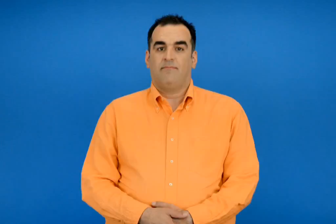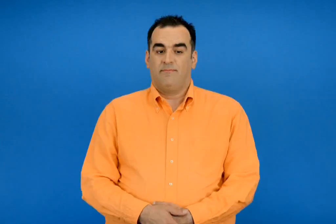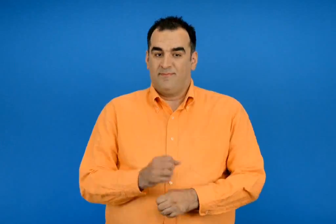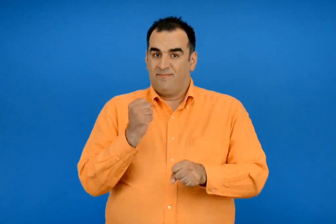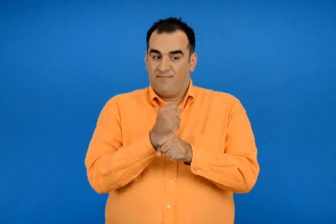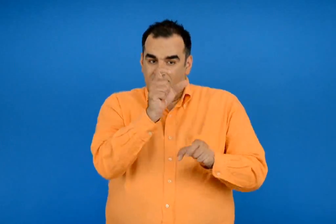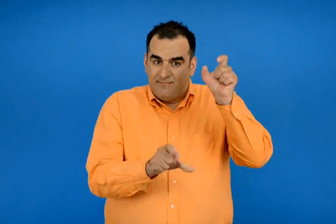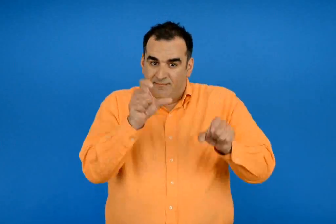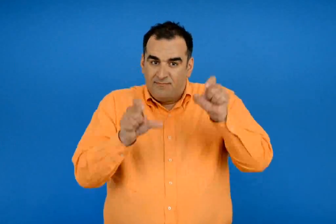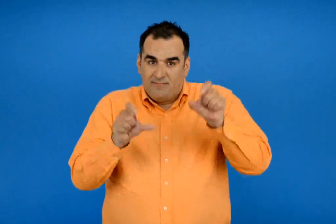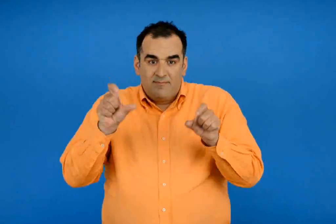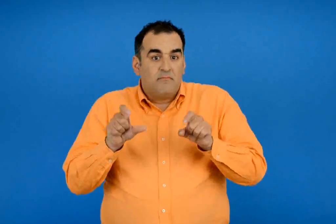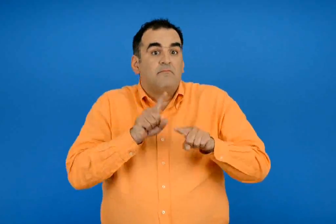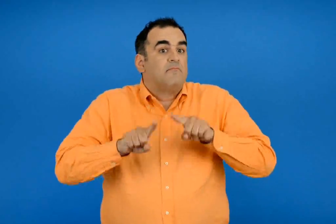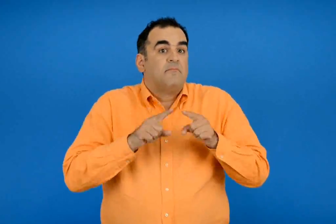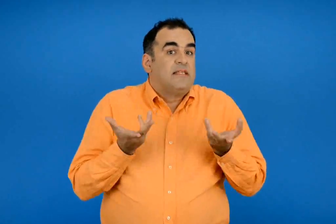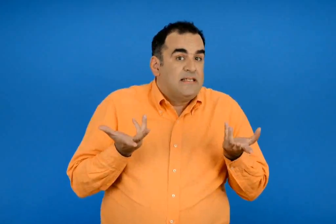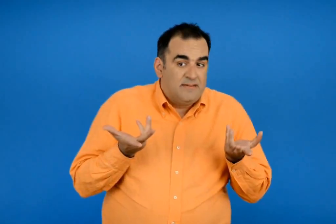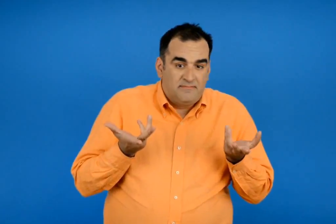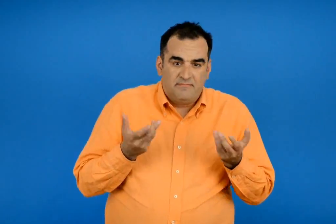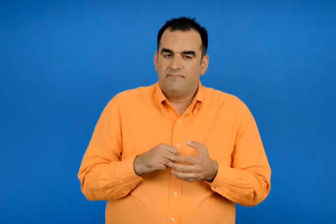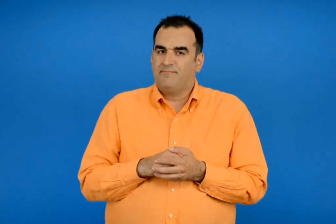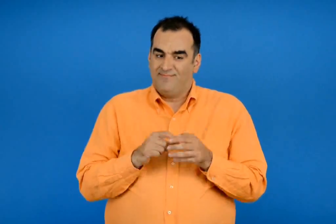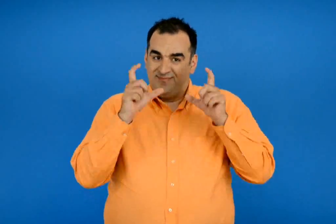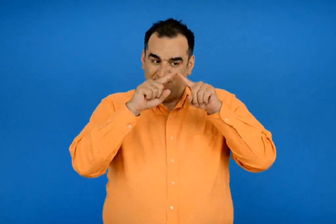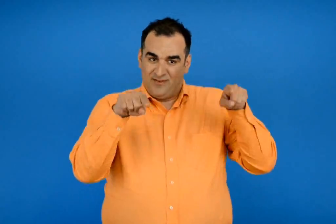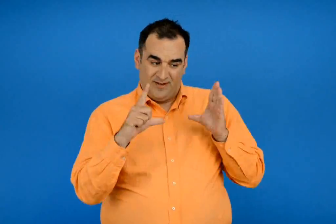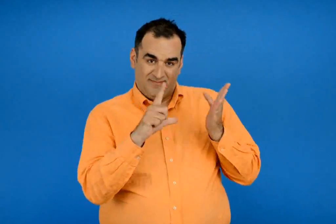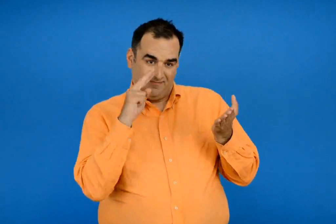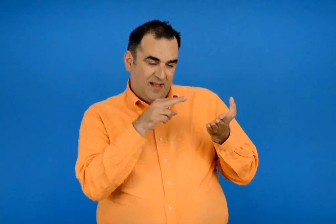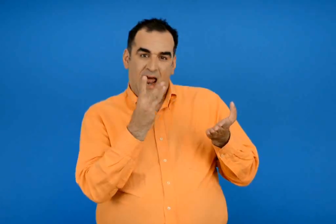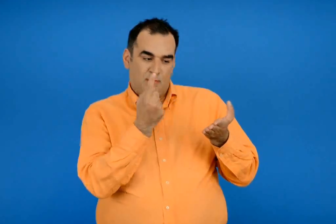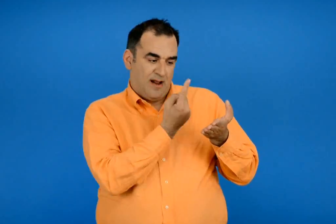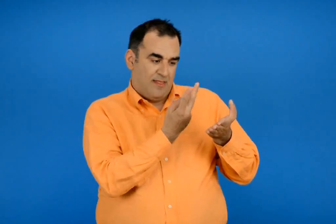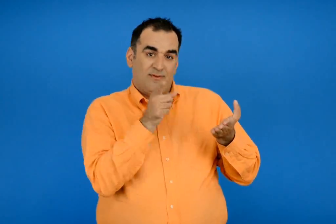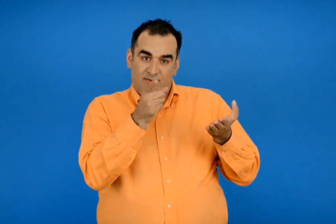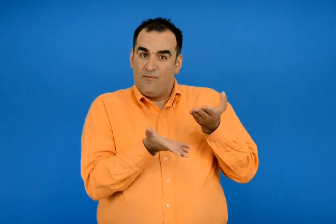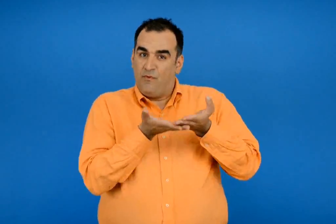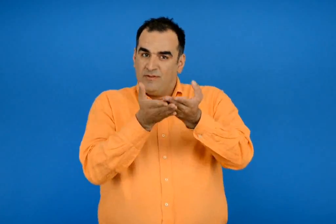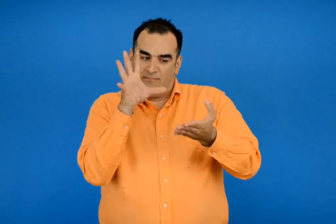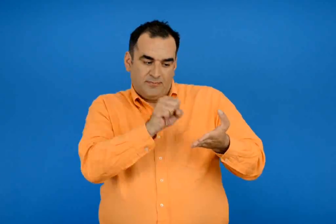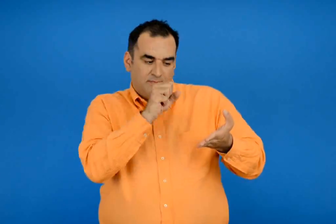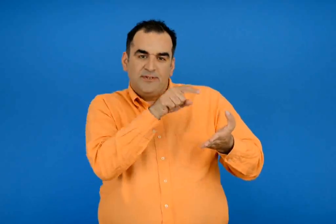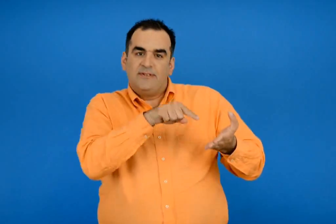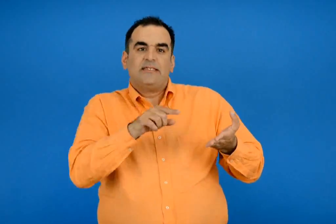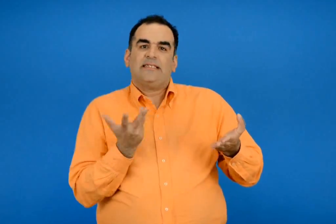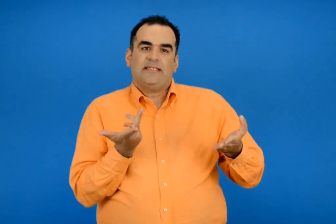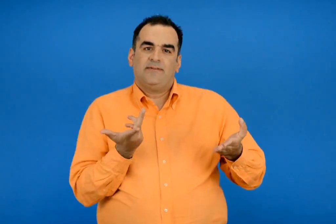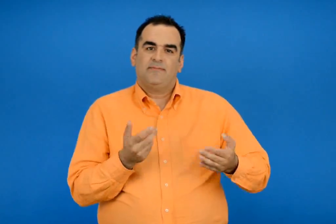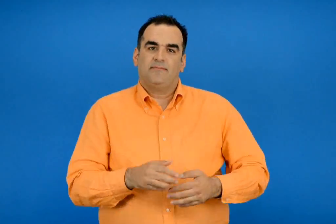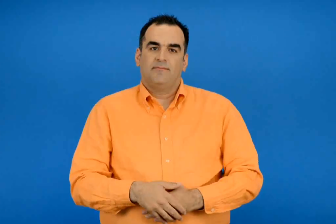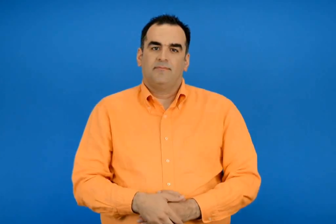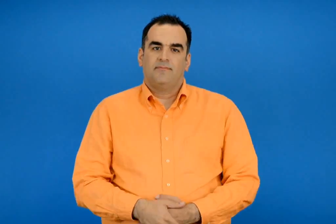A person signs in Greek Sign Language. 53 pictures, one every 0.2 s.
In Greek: ποιες θα ήταν οι ασχολίες τους ; οι αριθμοί στην εικόνα θα σε βοηθήσουν να μαντέψεις μερικές από αυτές
